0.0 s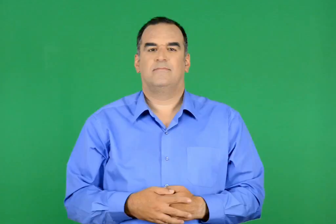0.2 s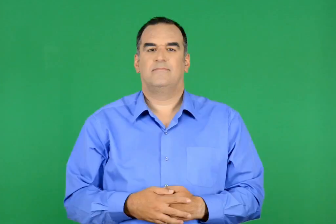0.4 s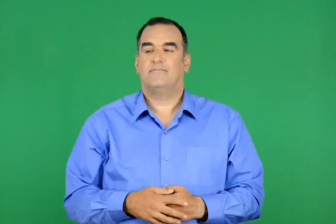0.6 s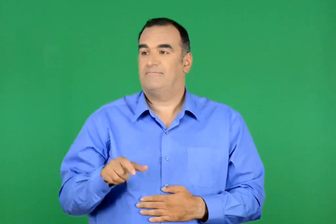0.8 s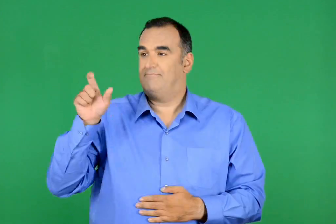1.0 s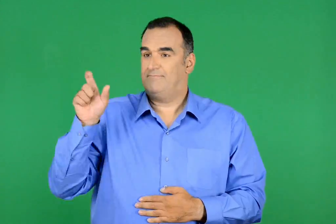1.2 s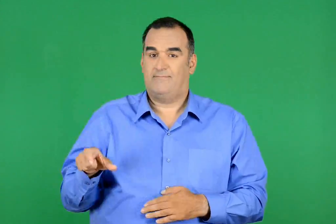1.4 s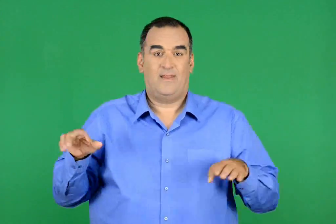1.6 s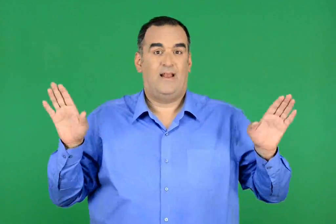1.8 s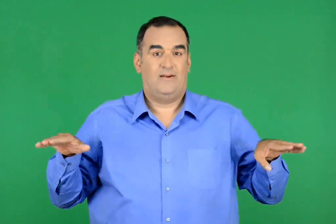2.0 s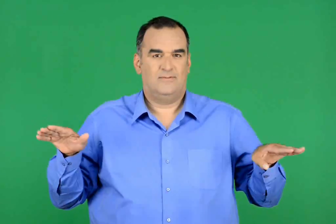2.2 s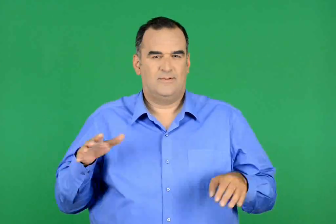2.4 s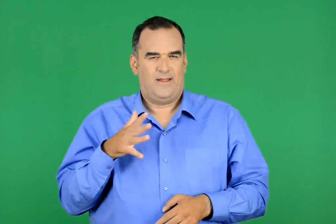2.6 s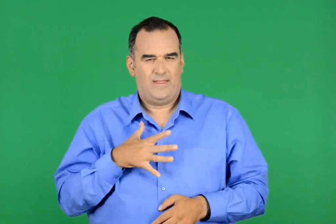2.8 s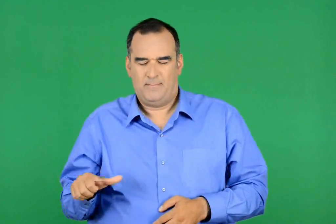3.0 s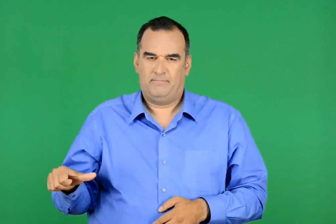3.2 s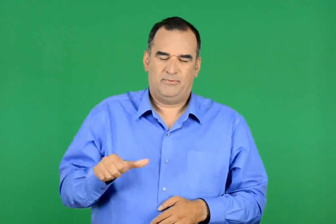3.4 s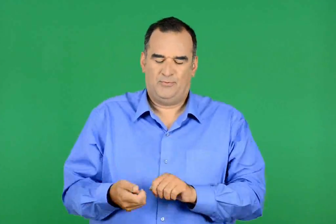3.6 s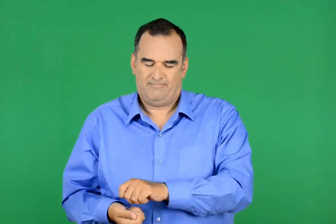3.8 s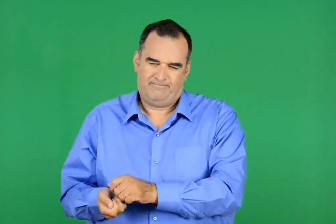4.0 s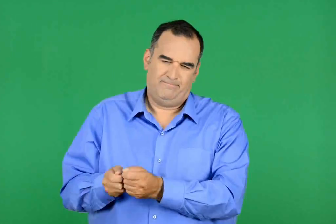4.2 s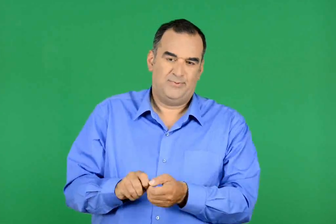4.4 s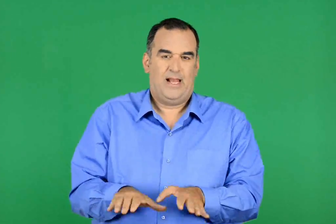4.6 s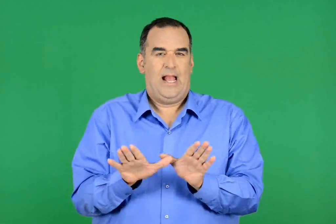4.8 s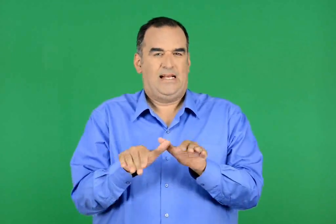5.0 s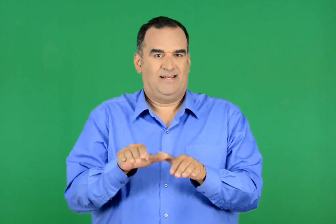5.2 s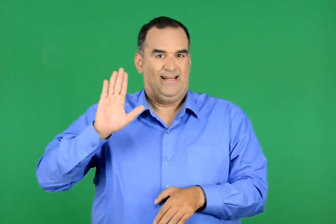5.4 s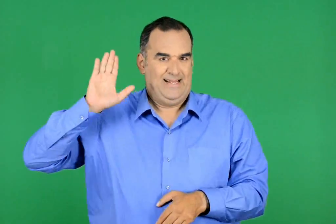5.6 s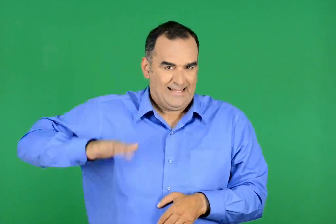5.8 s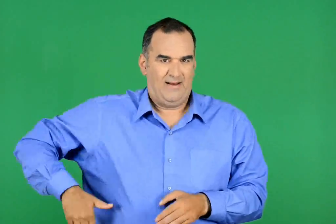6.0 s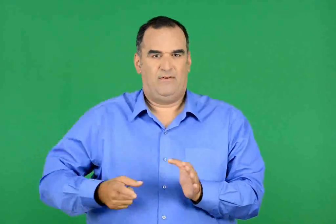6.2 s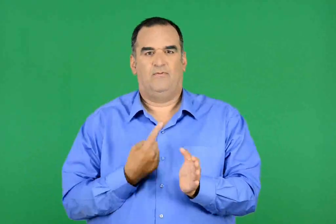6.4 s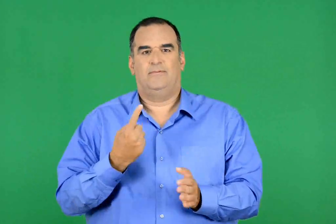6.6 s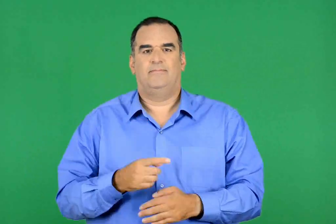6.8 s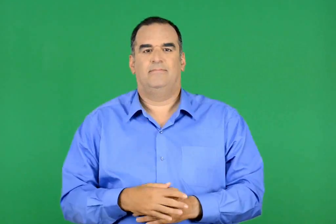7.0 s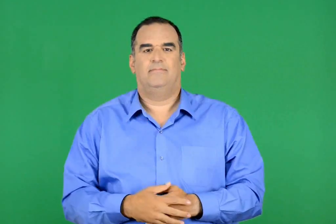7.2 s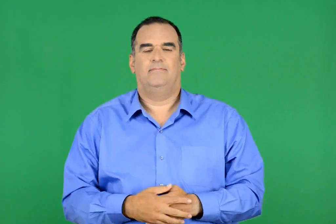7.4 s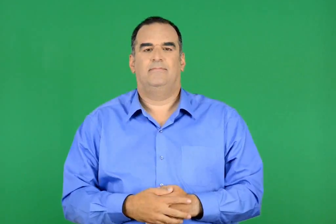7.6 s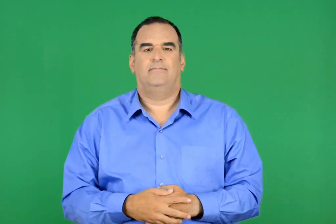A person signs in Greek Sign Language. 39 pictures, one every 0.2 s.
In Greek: ο κύριος άγγελος ήθελε να ξαναγίνει άντζελµαν για τελευταία φορά
